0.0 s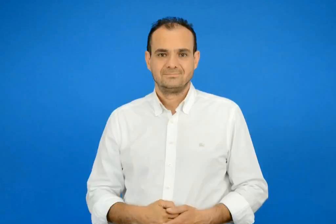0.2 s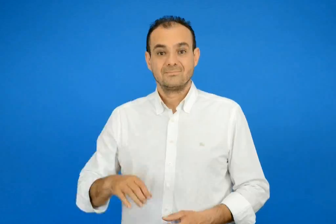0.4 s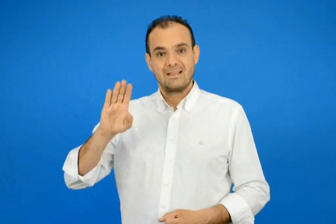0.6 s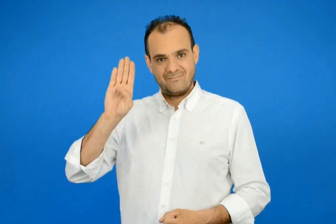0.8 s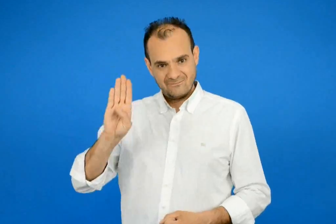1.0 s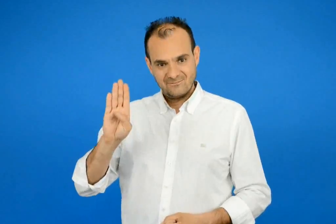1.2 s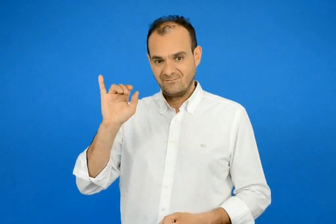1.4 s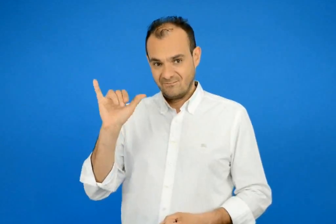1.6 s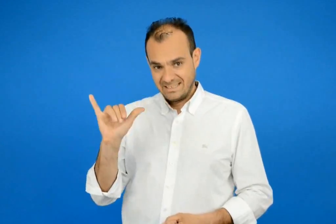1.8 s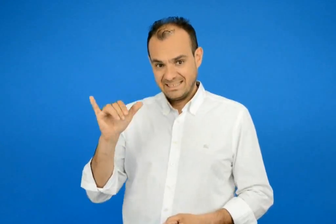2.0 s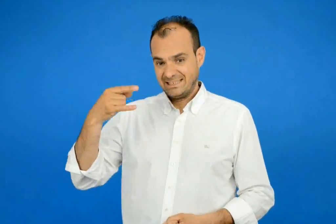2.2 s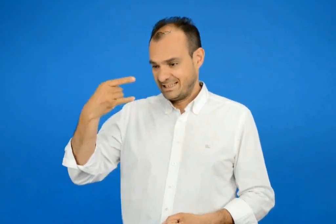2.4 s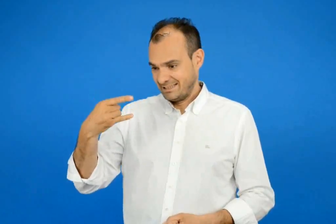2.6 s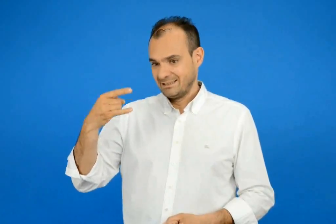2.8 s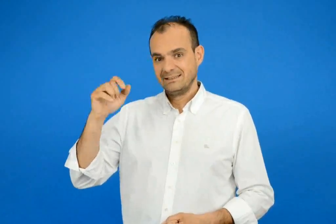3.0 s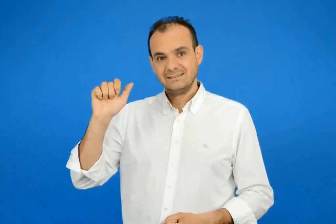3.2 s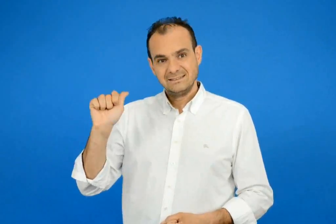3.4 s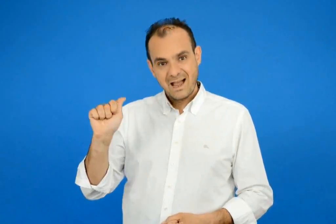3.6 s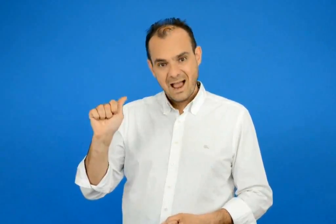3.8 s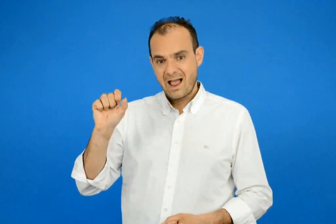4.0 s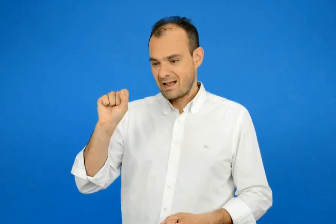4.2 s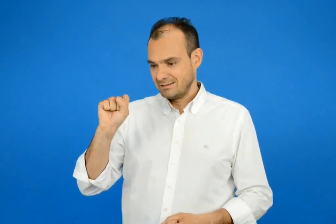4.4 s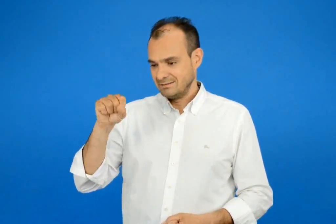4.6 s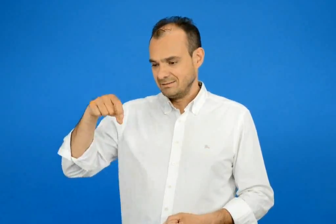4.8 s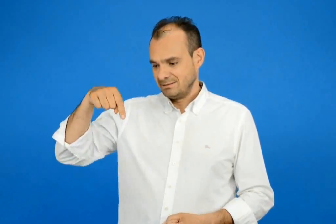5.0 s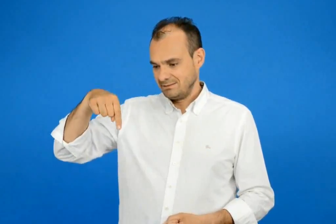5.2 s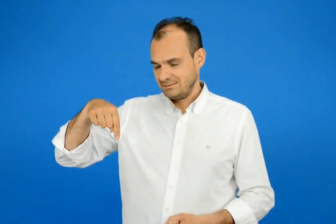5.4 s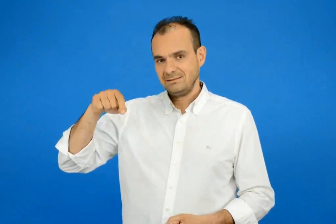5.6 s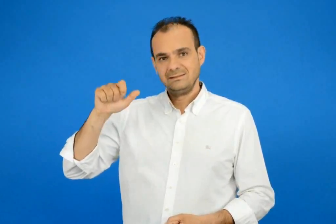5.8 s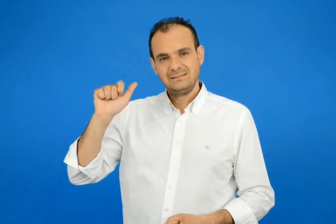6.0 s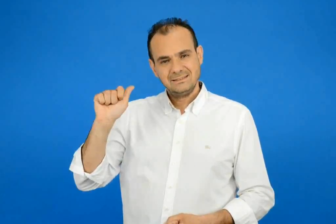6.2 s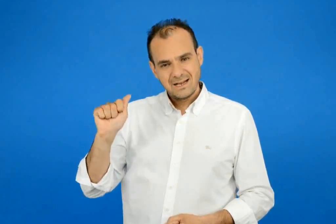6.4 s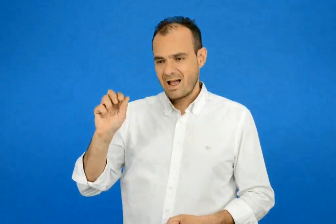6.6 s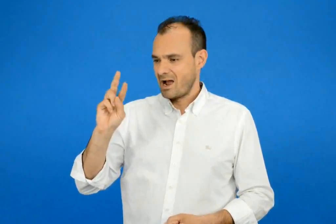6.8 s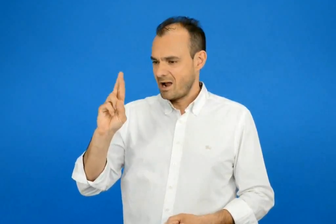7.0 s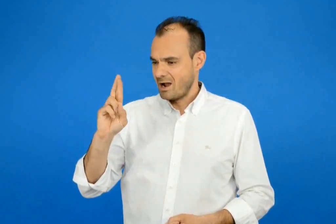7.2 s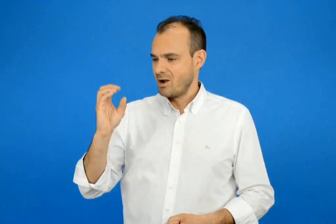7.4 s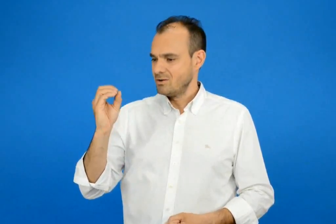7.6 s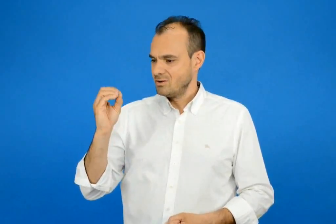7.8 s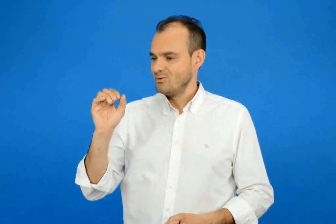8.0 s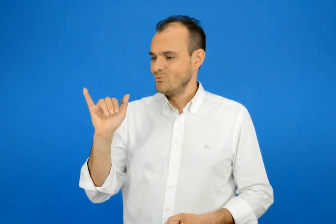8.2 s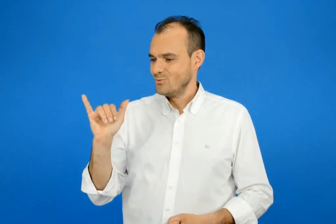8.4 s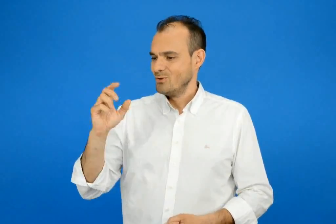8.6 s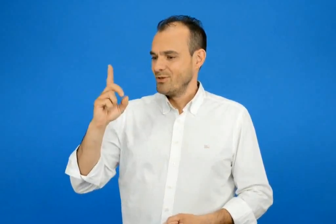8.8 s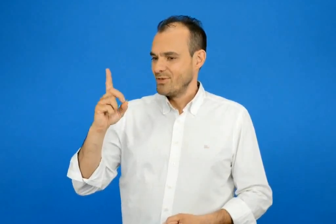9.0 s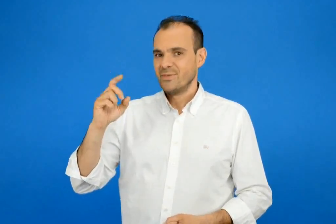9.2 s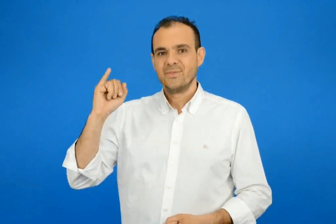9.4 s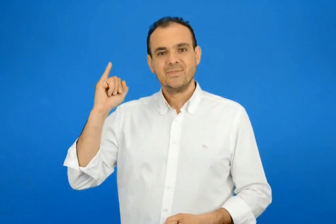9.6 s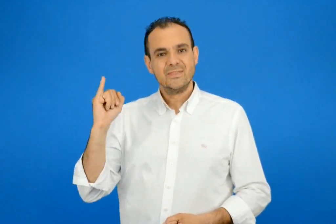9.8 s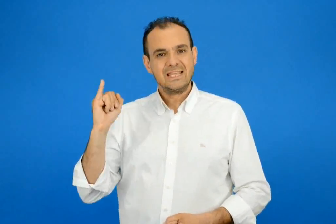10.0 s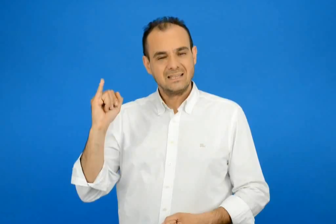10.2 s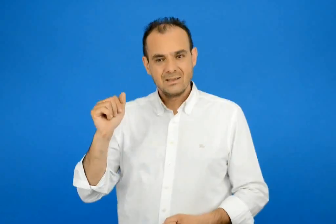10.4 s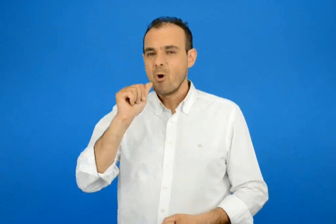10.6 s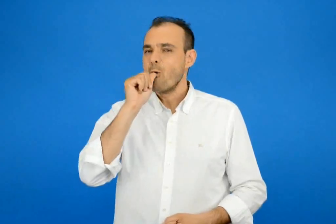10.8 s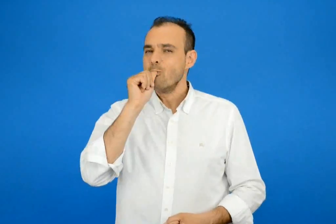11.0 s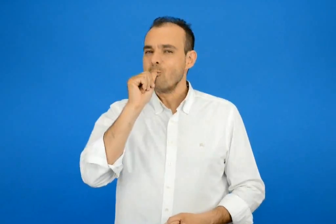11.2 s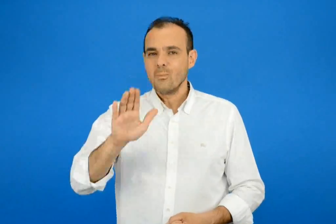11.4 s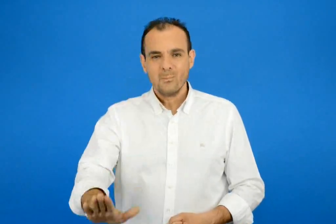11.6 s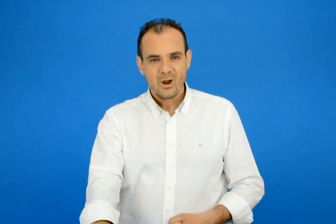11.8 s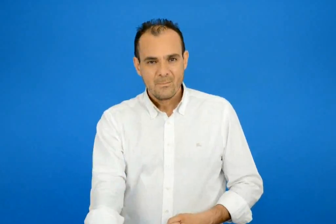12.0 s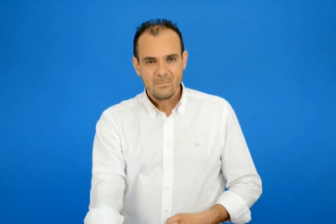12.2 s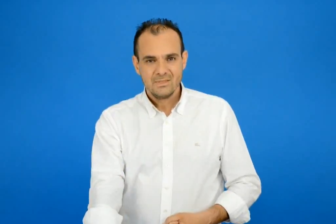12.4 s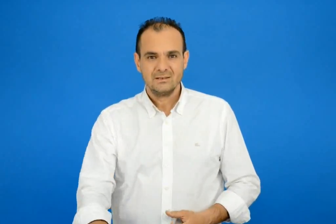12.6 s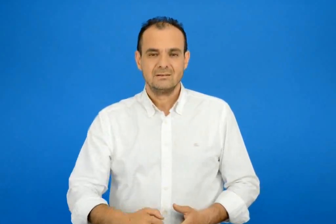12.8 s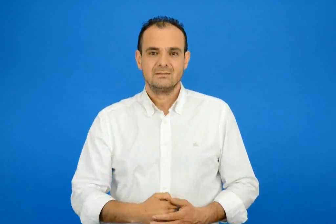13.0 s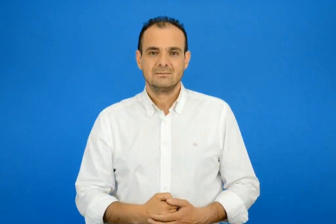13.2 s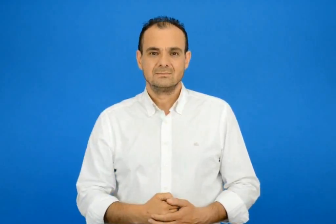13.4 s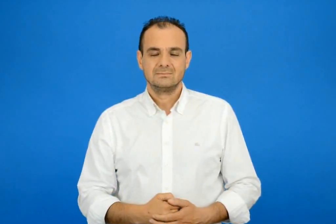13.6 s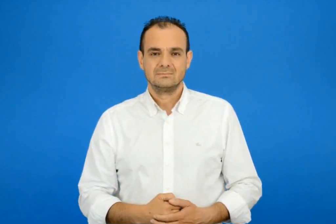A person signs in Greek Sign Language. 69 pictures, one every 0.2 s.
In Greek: βυζασταρούδι το μικρό παιδί
